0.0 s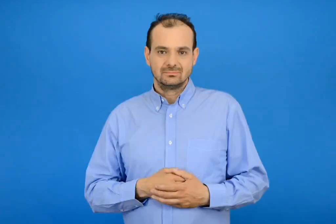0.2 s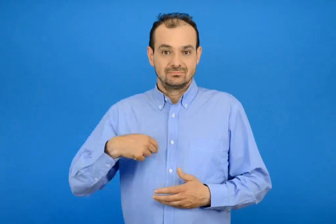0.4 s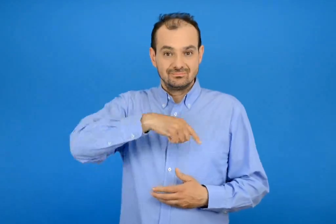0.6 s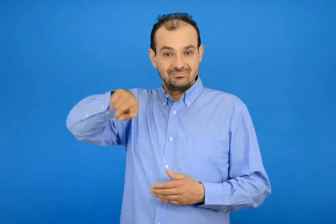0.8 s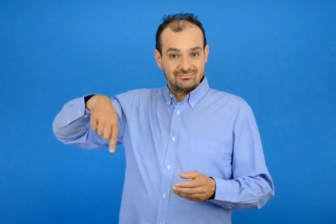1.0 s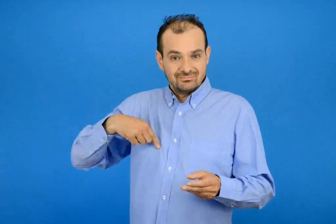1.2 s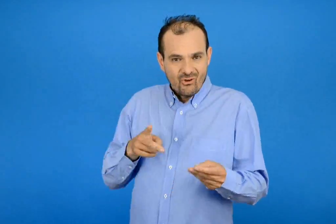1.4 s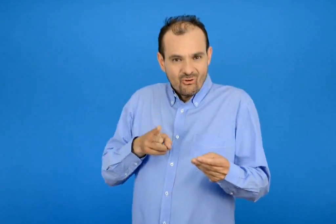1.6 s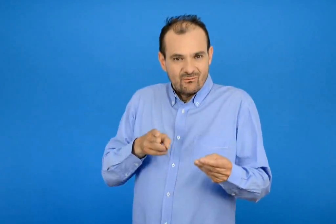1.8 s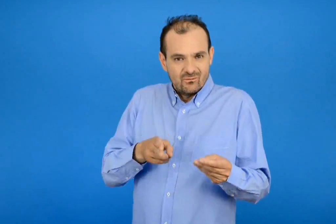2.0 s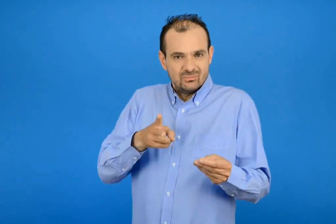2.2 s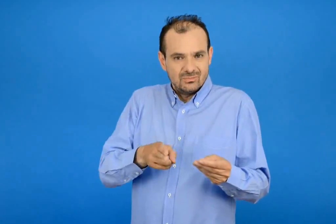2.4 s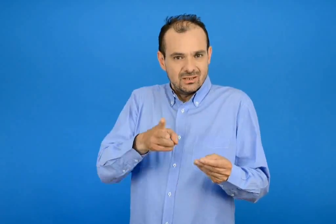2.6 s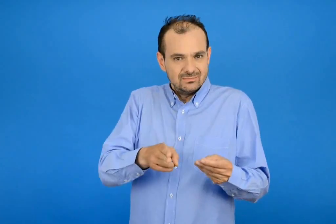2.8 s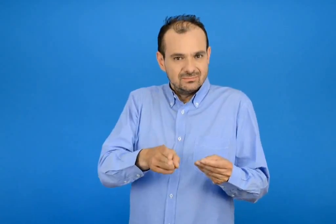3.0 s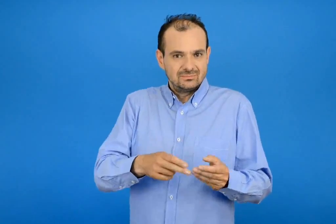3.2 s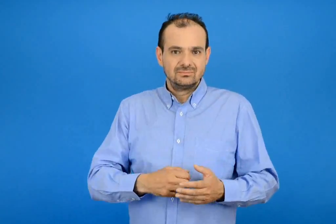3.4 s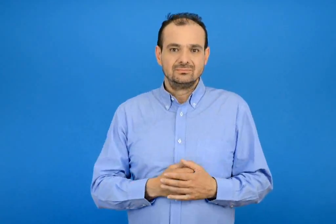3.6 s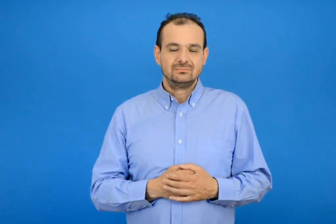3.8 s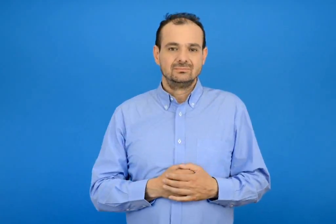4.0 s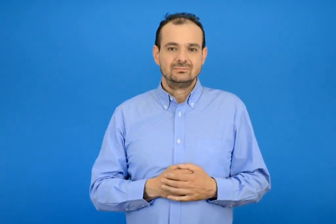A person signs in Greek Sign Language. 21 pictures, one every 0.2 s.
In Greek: κόβουμε
